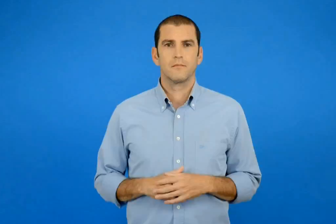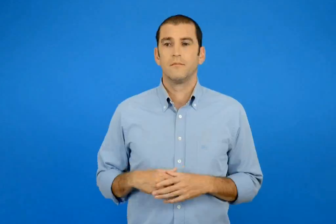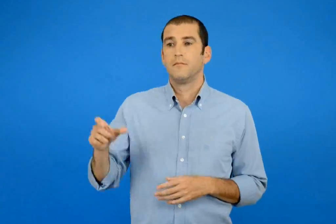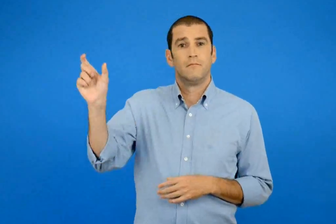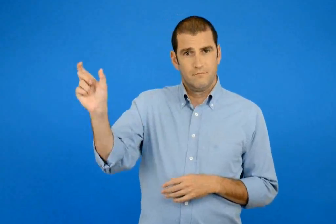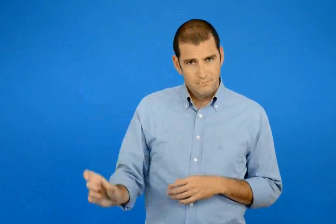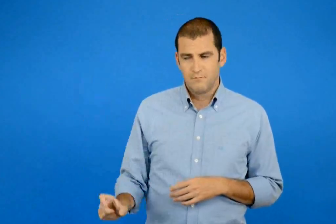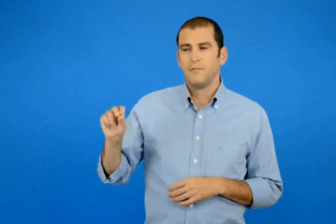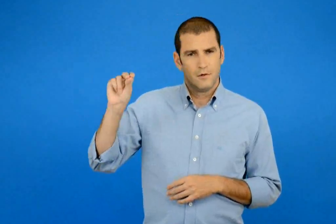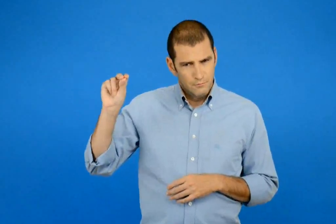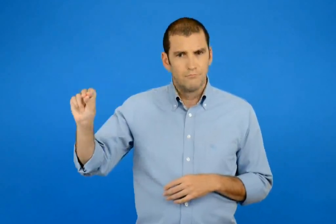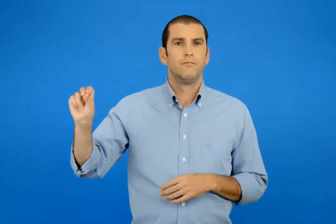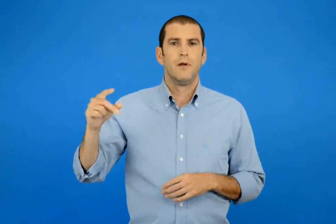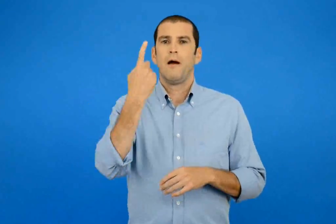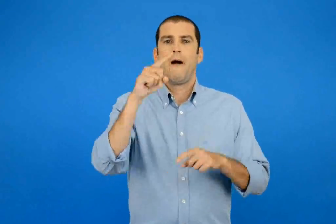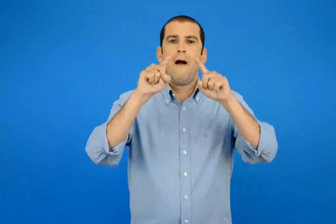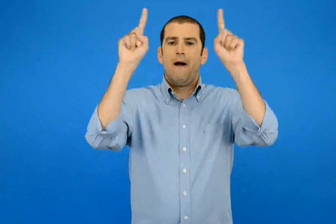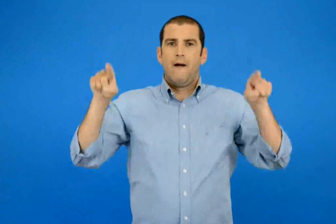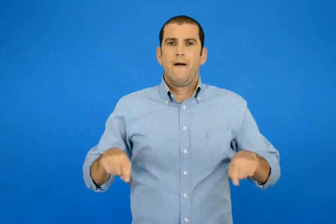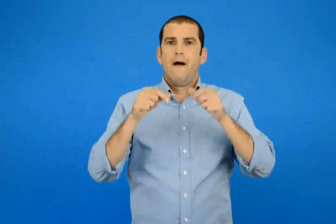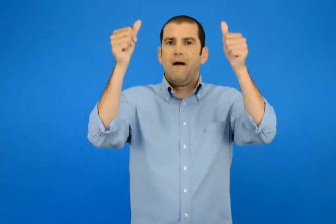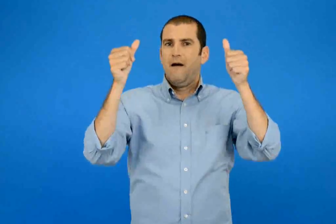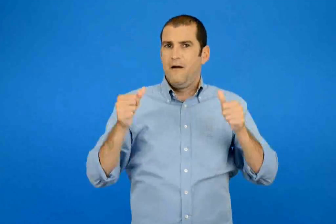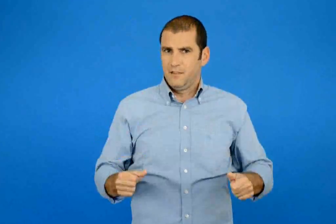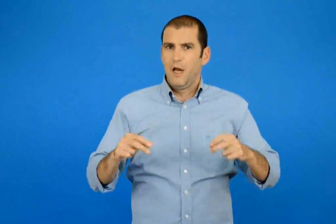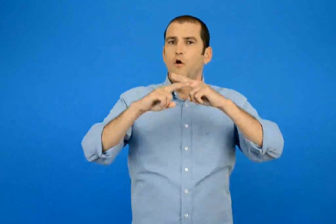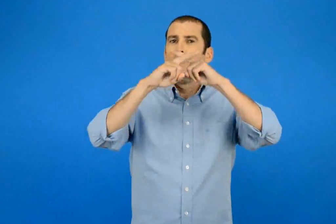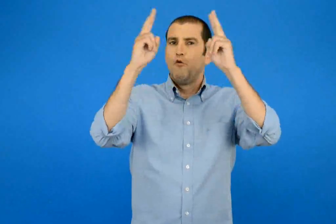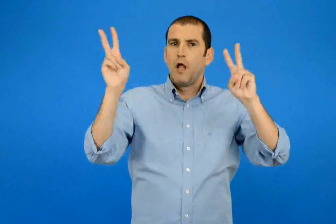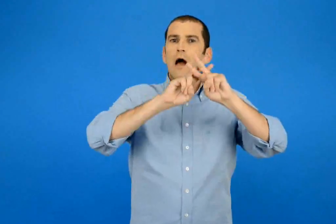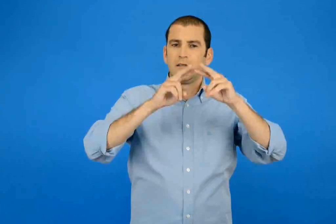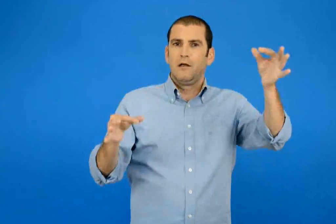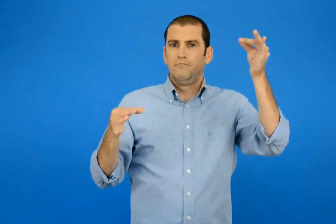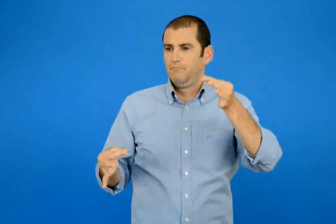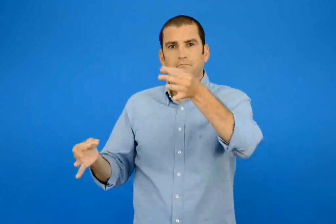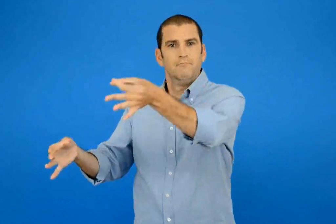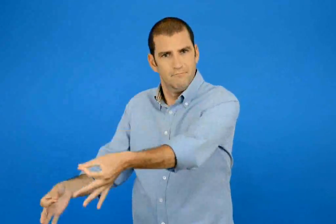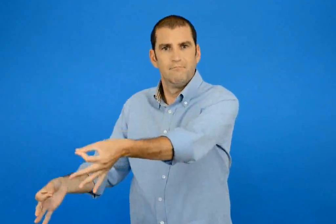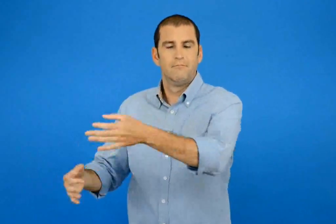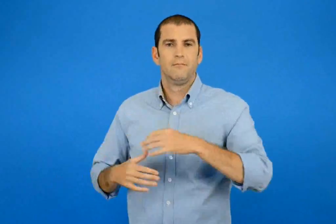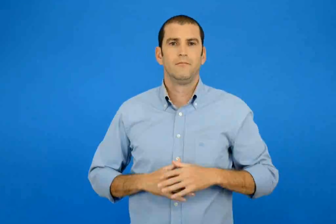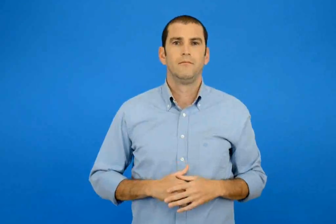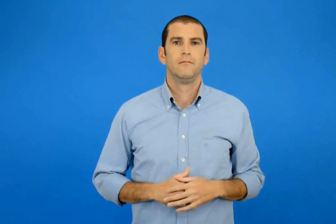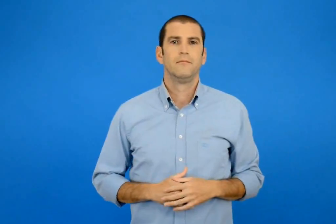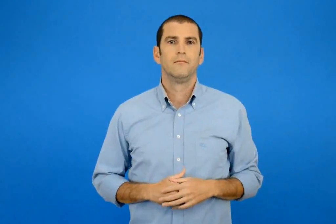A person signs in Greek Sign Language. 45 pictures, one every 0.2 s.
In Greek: του έταξε μια αφίσα με τον ουρανό και τα άστρα
